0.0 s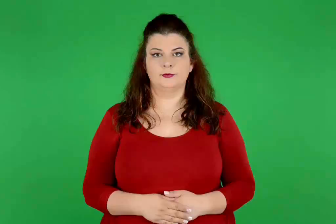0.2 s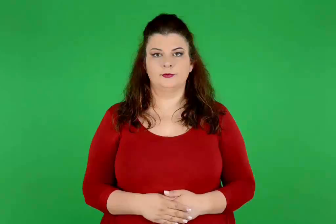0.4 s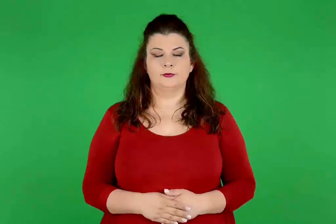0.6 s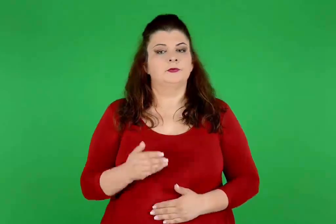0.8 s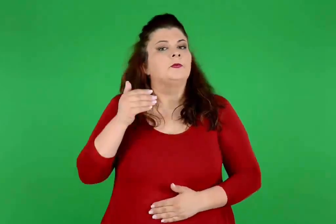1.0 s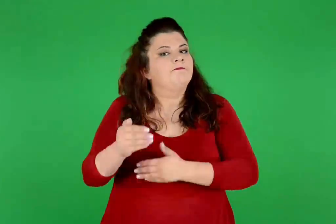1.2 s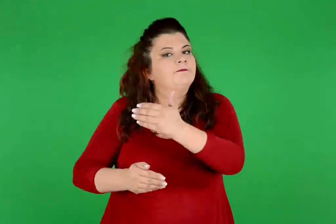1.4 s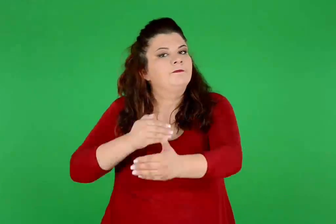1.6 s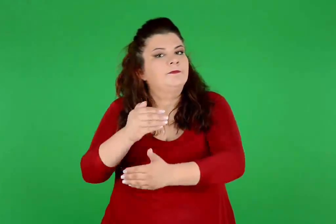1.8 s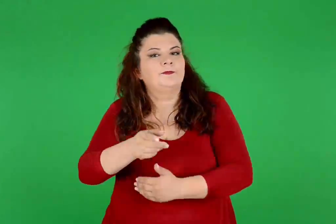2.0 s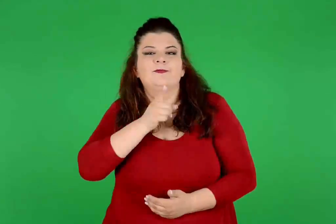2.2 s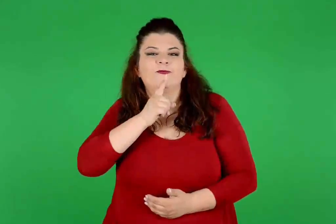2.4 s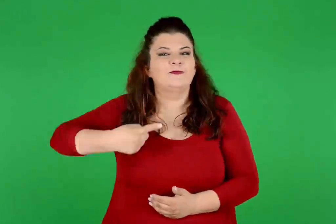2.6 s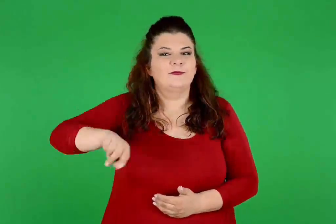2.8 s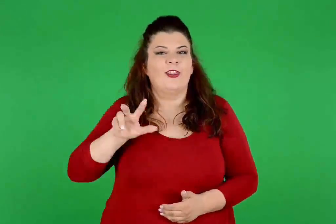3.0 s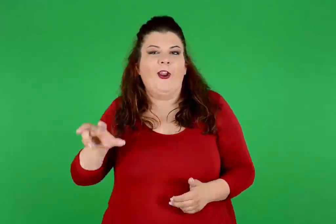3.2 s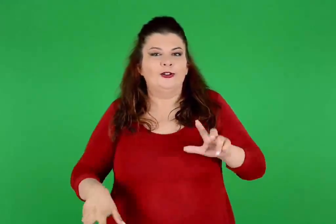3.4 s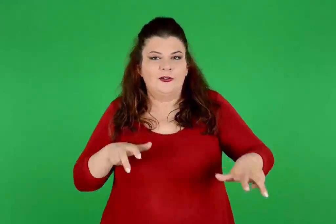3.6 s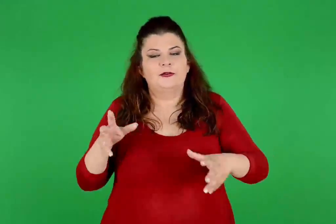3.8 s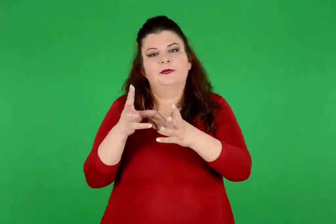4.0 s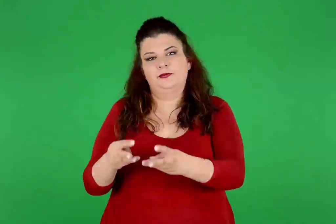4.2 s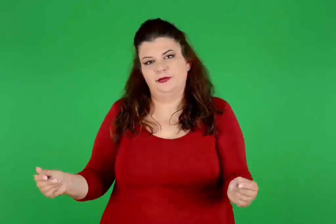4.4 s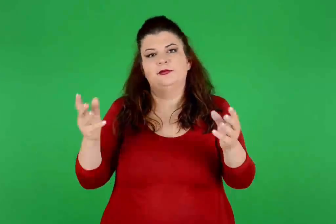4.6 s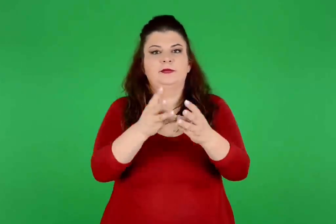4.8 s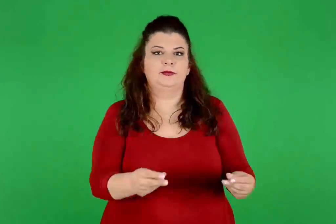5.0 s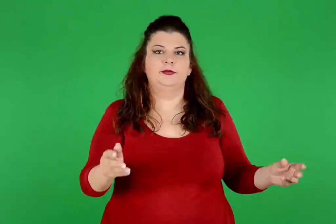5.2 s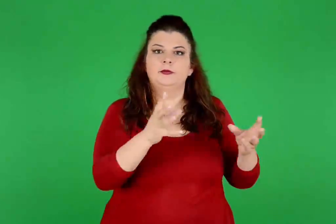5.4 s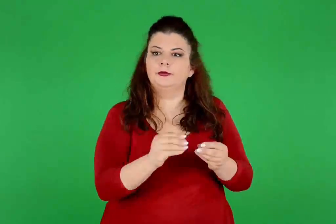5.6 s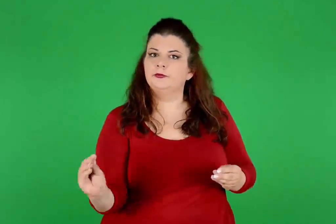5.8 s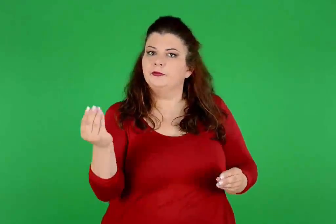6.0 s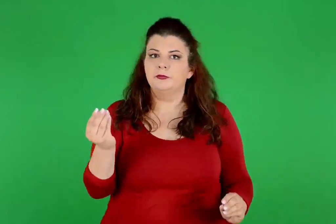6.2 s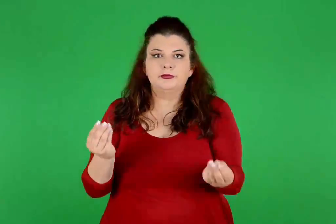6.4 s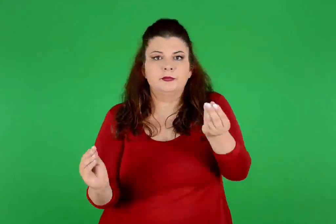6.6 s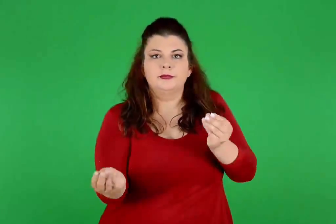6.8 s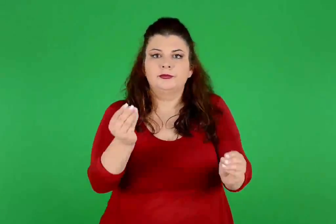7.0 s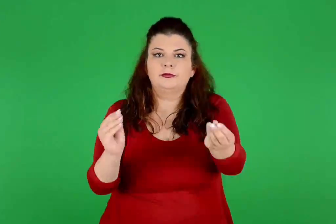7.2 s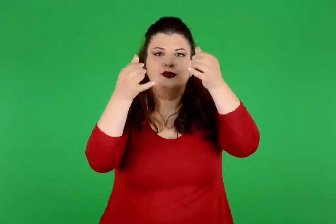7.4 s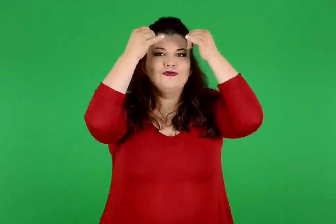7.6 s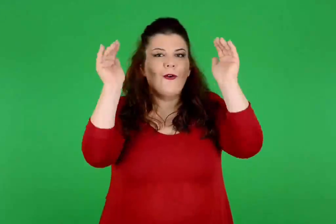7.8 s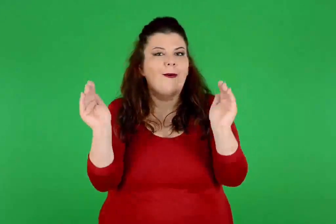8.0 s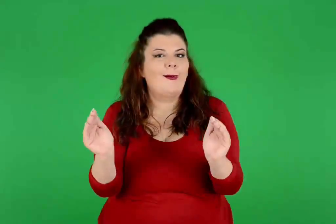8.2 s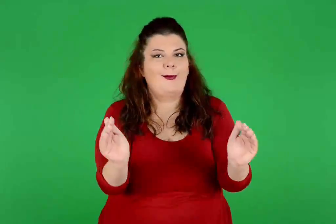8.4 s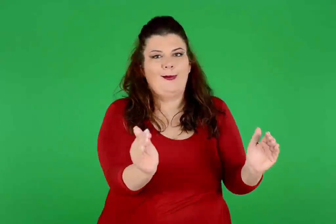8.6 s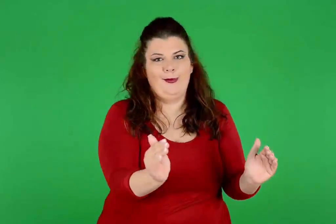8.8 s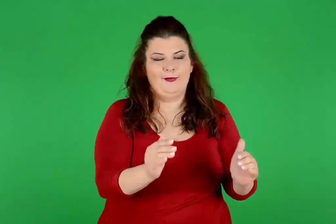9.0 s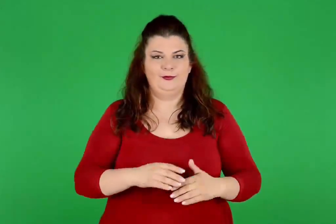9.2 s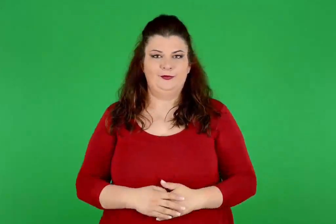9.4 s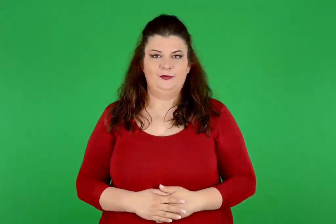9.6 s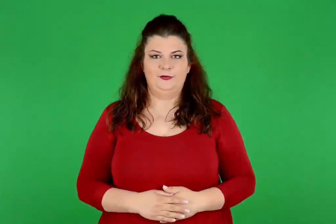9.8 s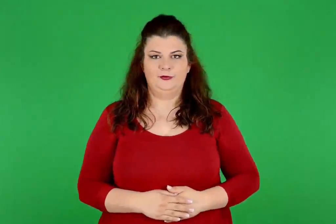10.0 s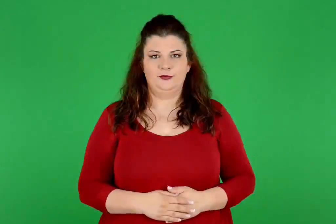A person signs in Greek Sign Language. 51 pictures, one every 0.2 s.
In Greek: αργότερα οι δεινόσαυροι εξαφανίστηκαν κι άλλα μικρότερα ζώα εμφανίστηκαν
